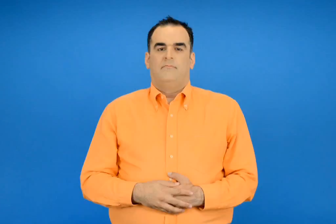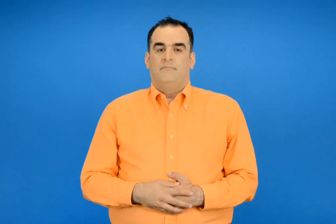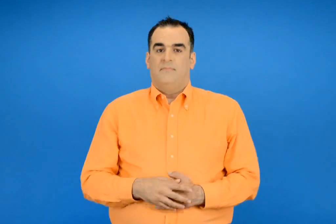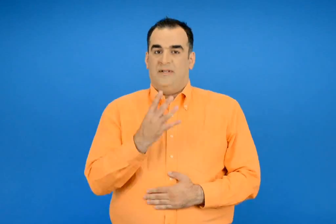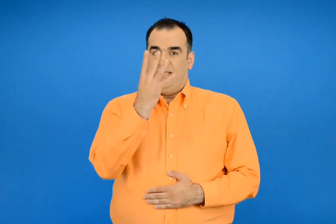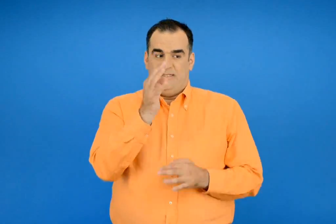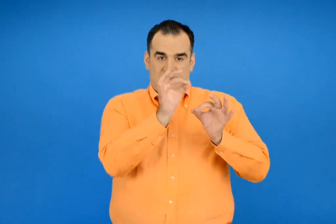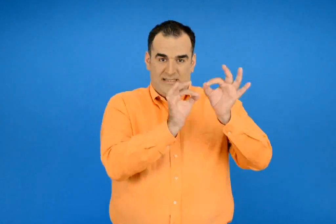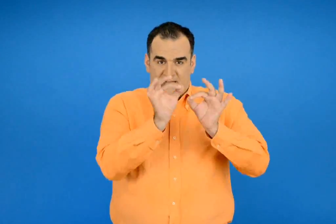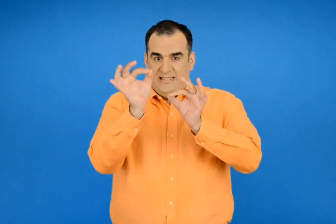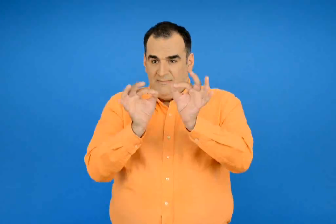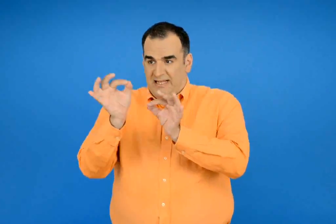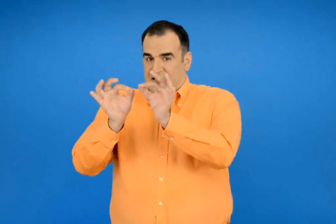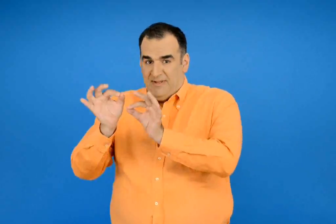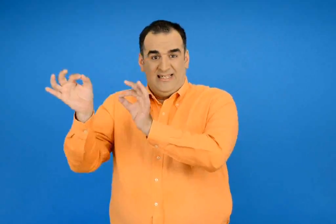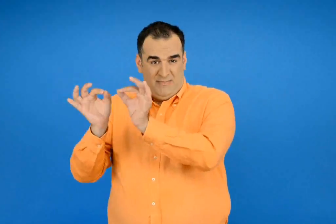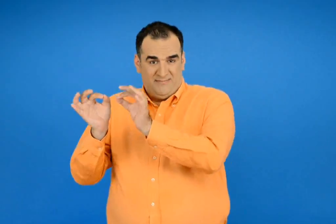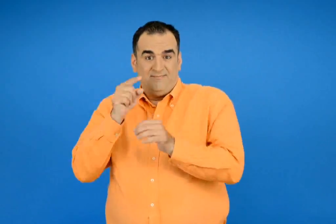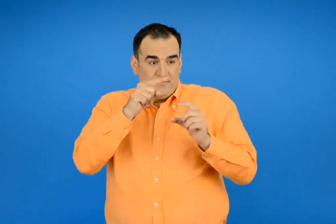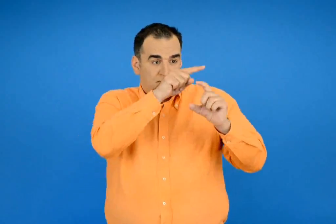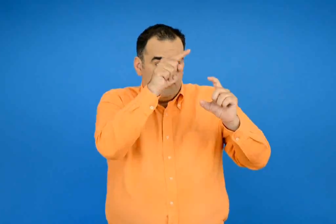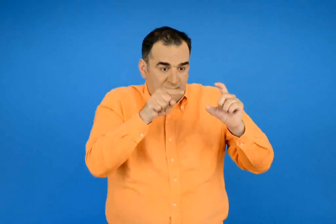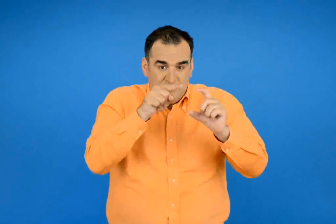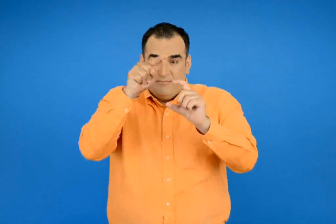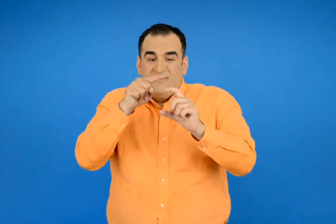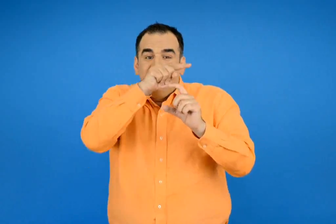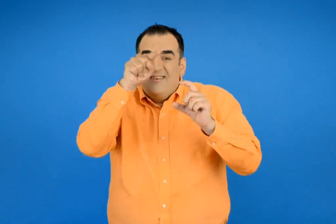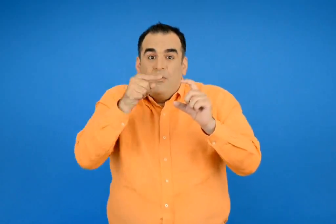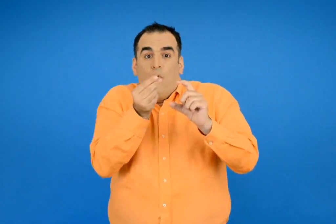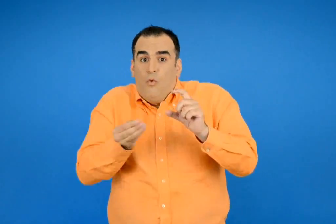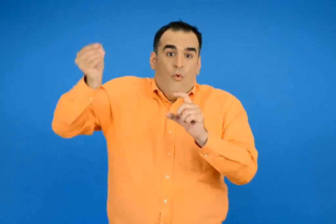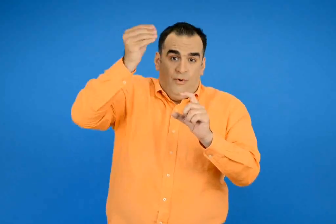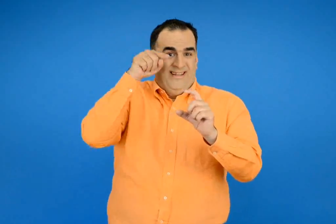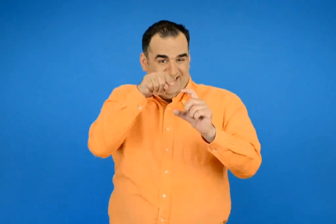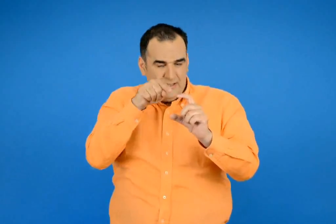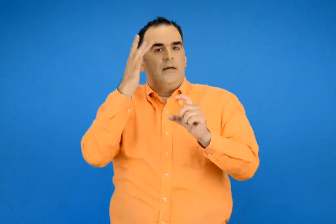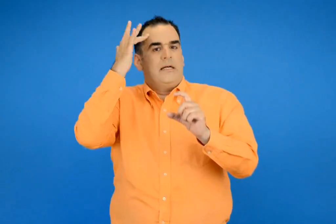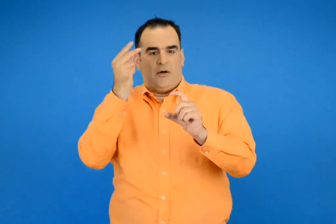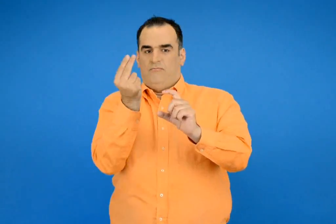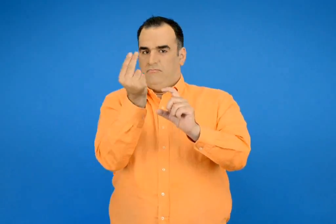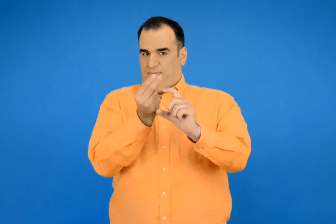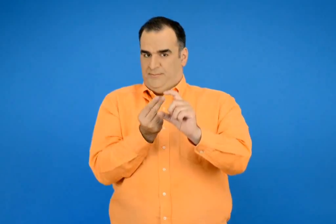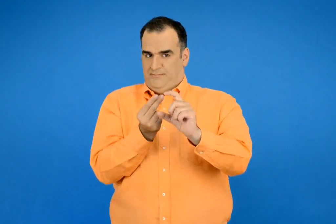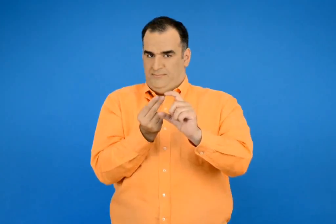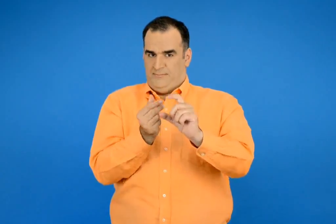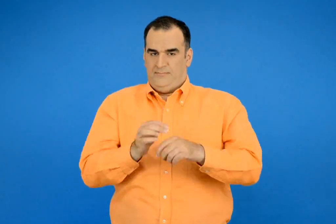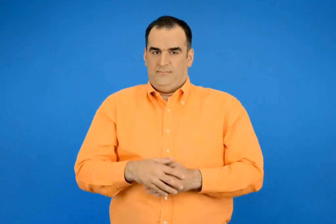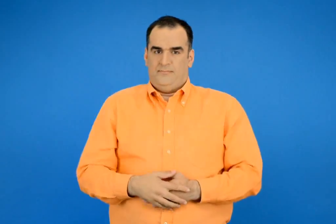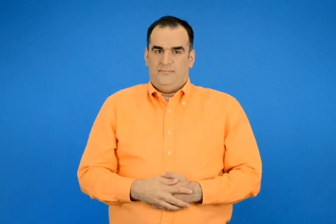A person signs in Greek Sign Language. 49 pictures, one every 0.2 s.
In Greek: ποιό από τα τέσσερα σχήματα έχει τις περισσότερες πλευρές ; χρωματίζω το εσωτερικό του κίτρινο
